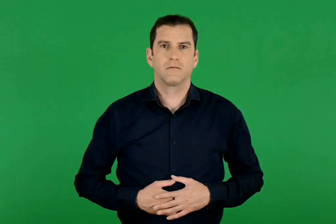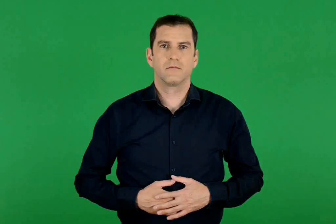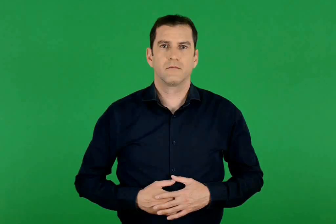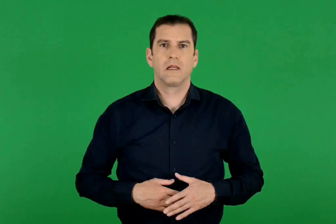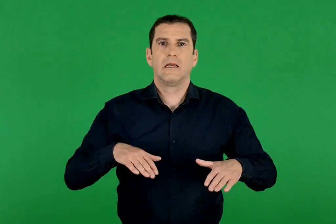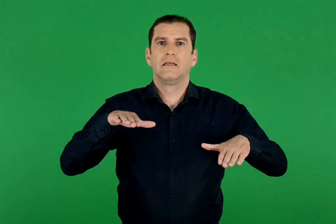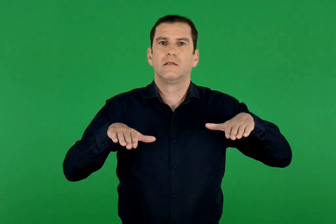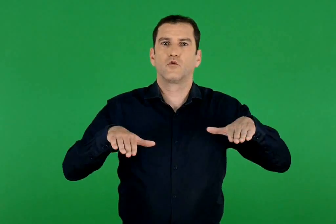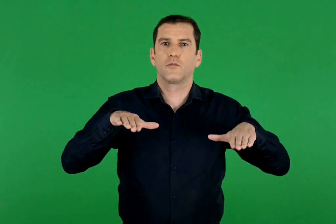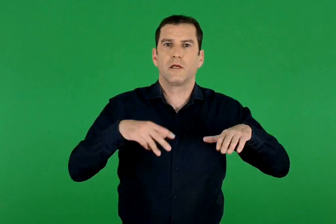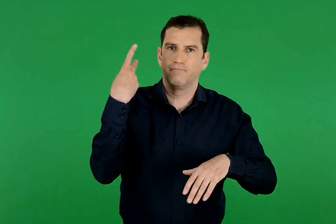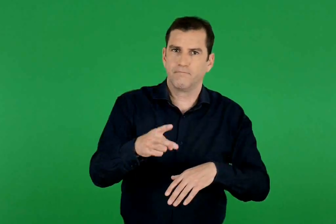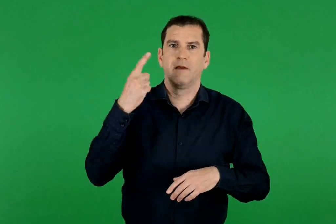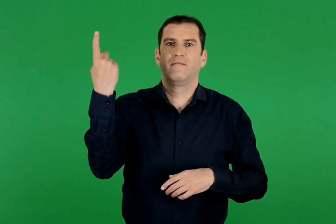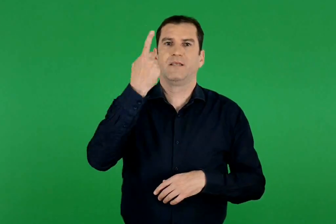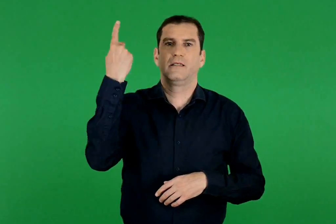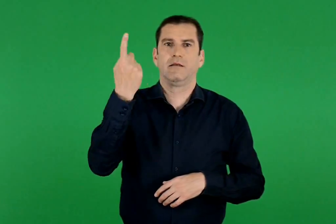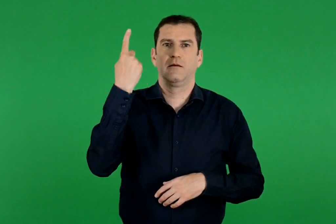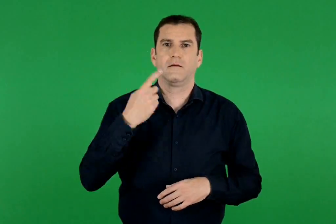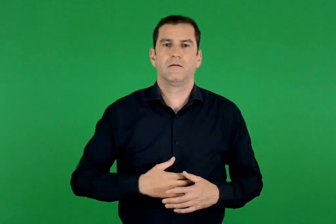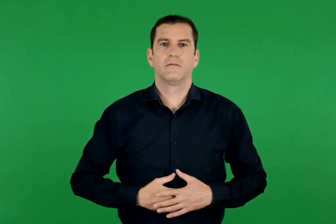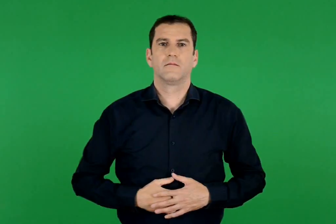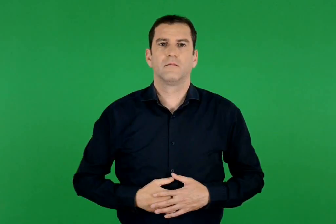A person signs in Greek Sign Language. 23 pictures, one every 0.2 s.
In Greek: ισορροπία της φύσης
